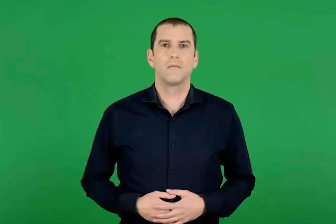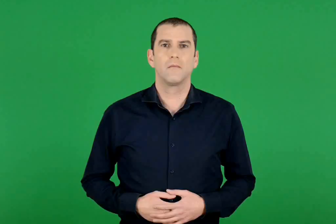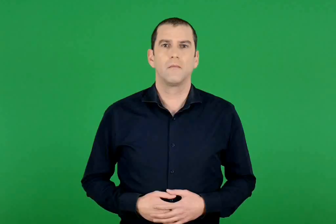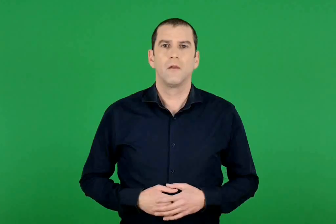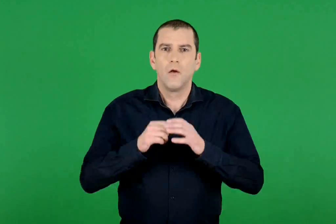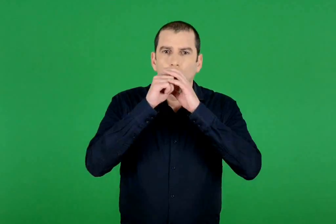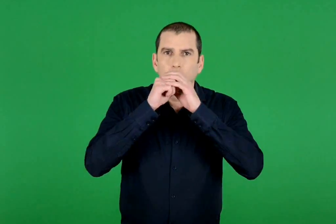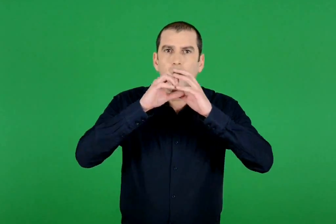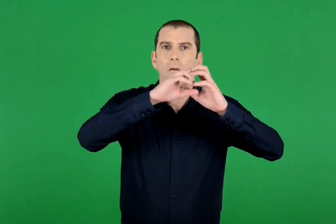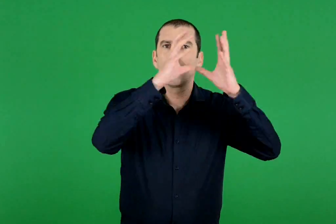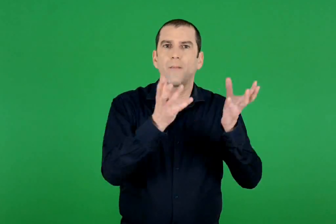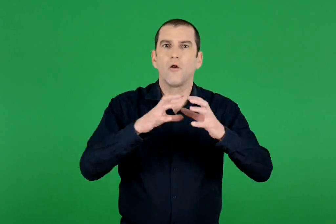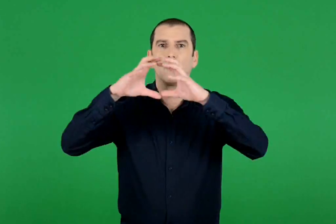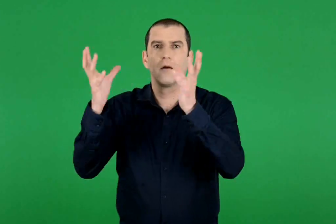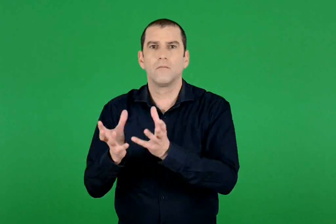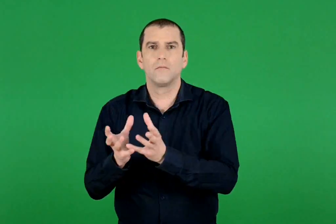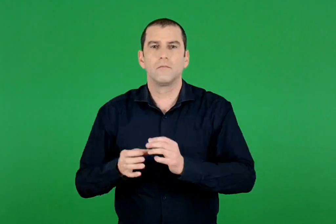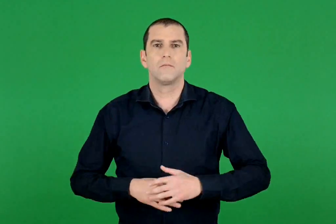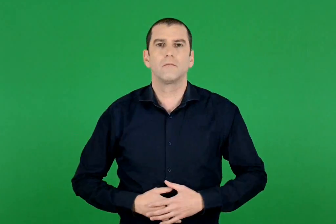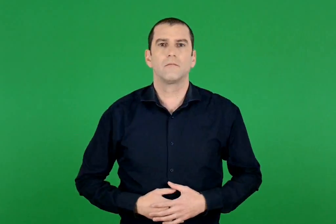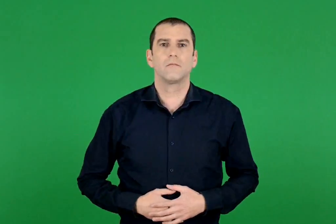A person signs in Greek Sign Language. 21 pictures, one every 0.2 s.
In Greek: τα μπαλόνια
